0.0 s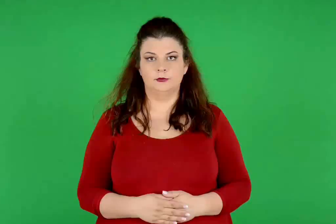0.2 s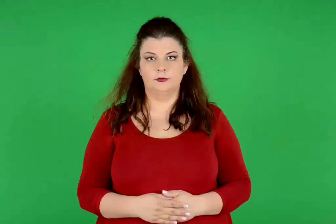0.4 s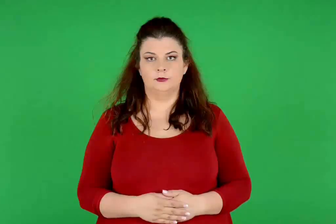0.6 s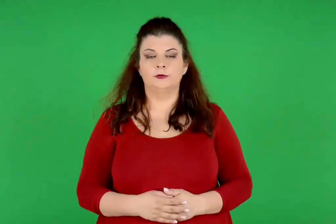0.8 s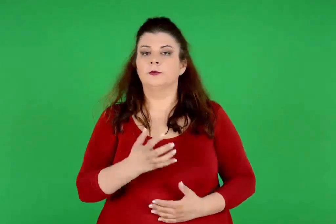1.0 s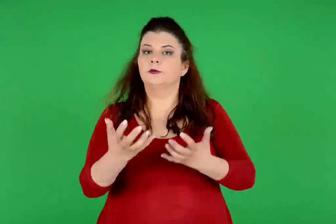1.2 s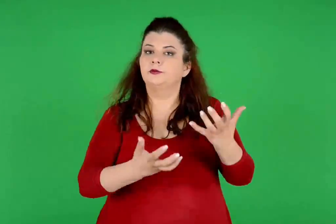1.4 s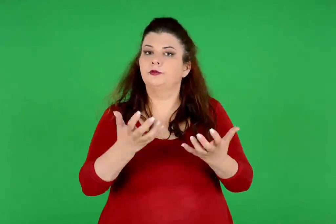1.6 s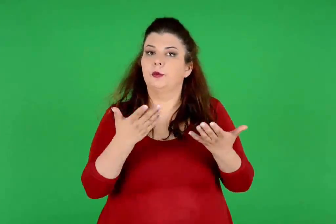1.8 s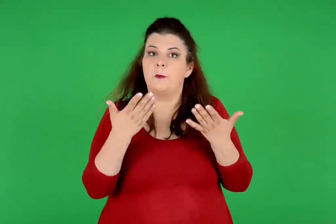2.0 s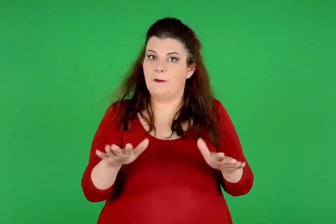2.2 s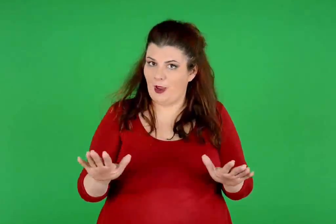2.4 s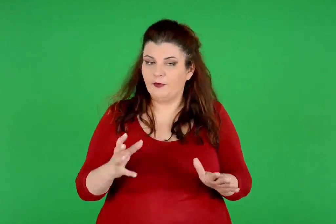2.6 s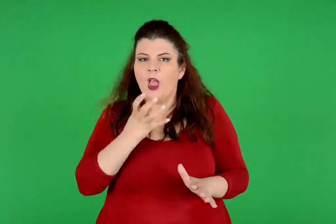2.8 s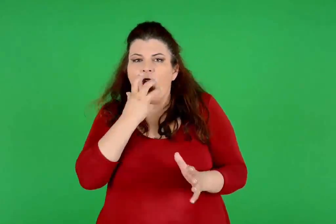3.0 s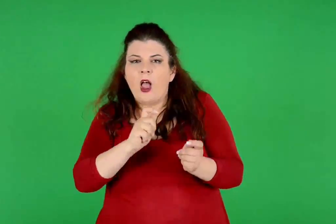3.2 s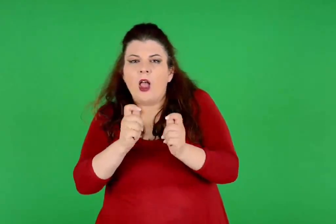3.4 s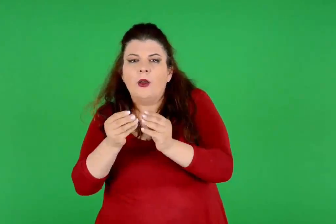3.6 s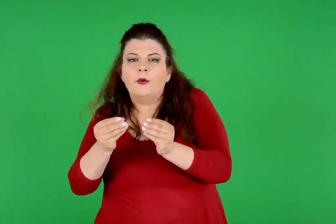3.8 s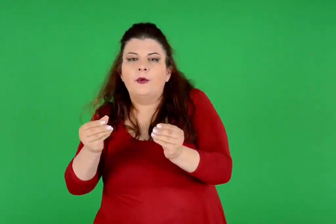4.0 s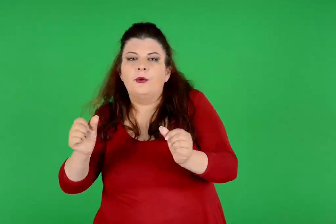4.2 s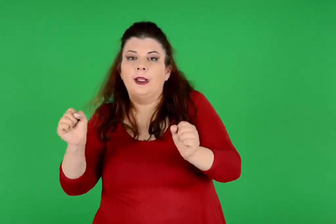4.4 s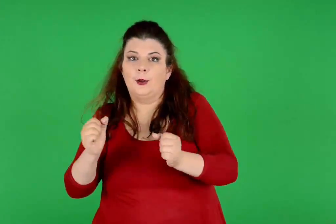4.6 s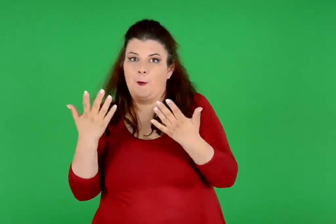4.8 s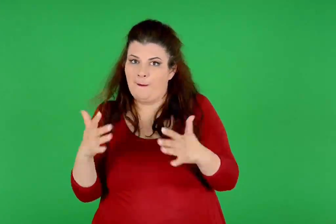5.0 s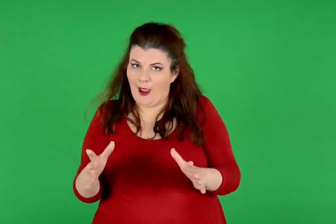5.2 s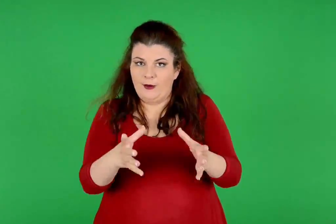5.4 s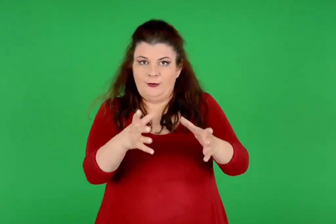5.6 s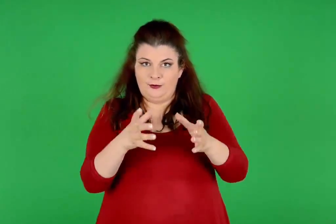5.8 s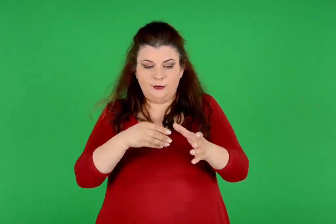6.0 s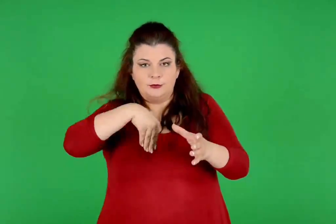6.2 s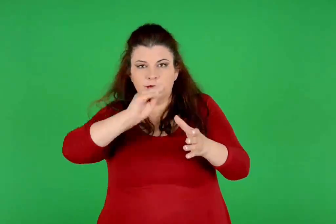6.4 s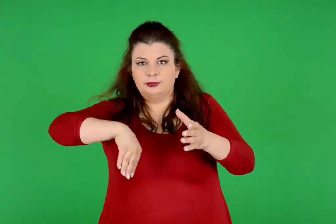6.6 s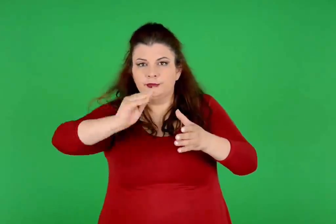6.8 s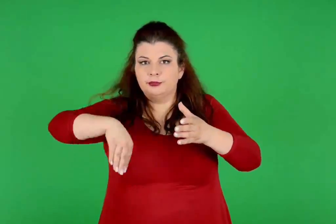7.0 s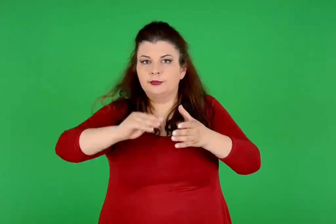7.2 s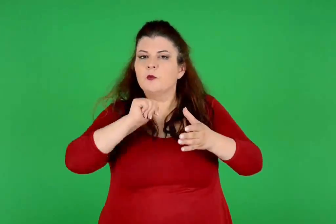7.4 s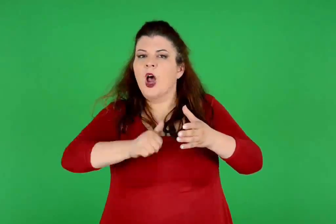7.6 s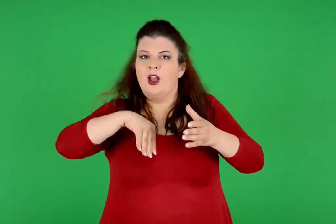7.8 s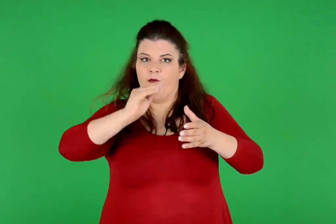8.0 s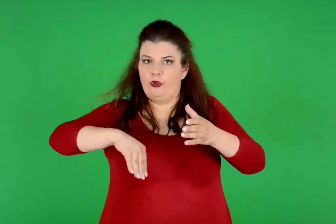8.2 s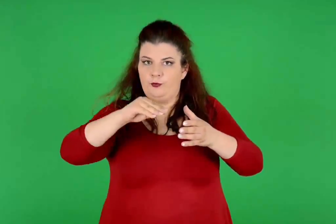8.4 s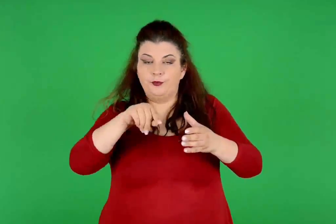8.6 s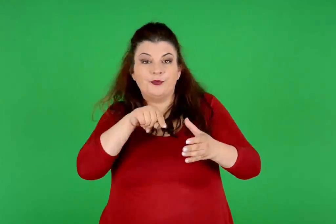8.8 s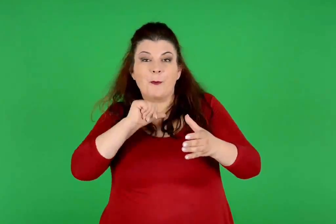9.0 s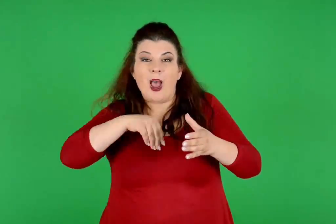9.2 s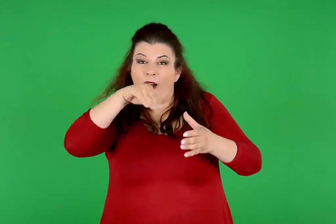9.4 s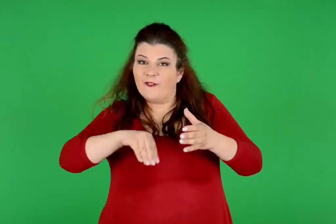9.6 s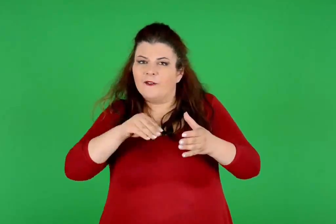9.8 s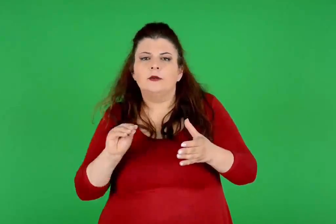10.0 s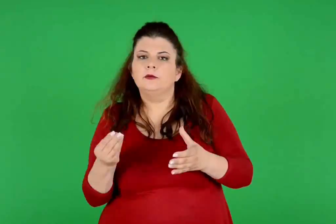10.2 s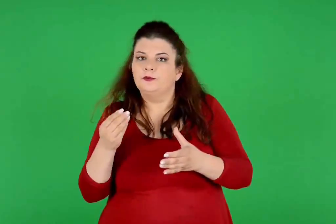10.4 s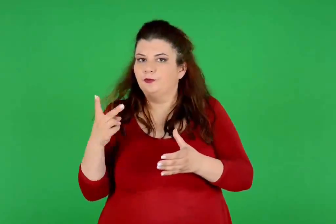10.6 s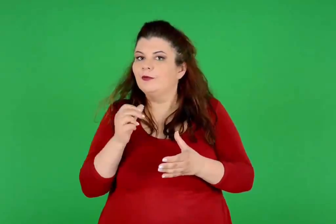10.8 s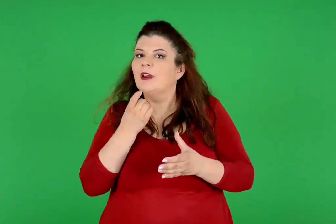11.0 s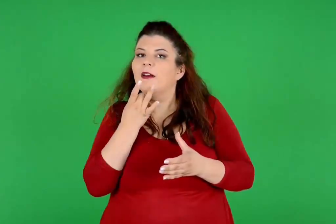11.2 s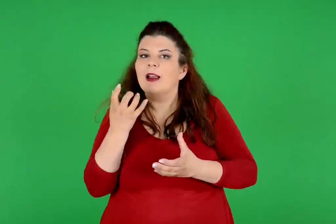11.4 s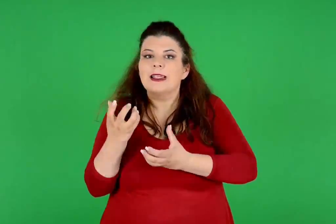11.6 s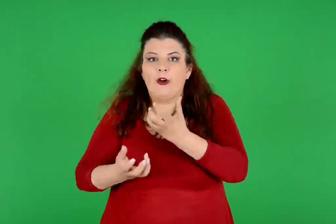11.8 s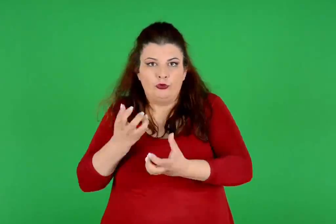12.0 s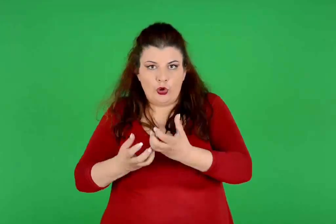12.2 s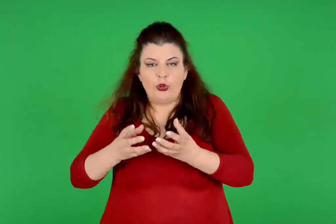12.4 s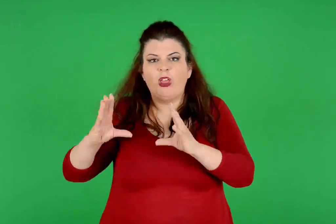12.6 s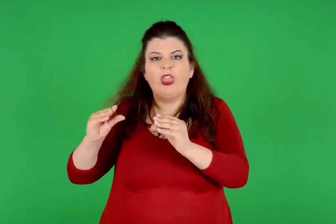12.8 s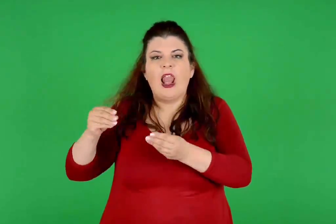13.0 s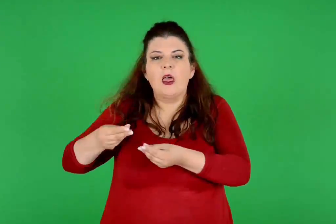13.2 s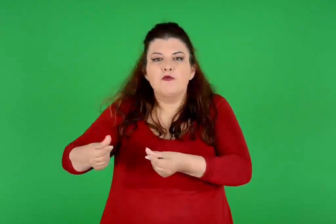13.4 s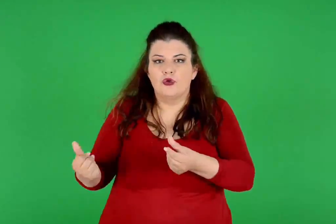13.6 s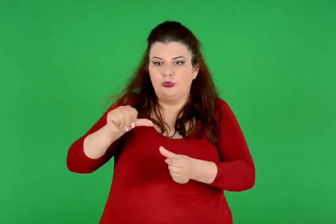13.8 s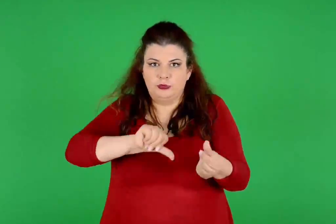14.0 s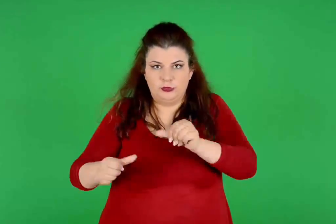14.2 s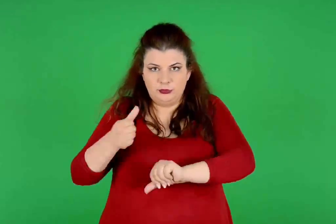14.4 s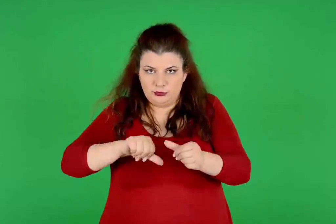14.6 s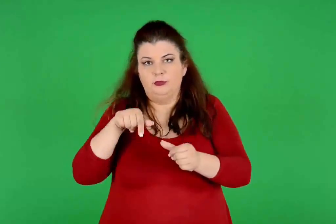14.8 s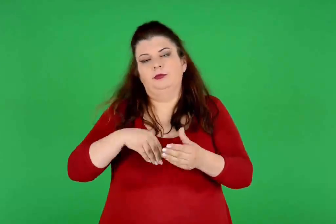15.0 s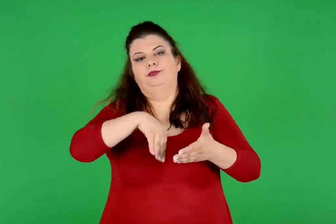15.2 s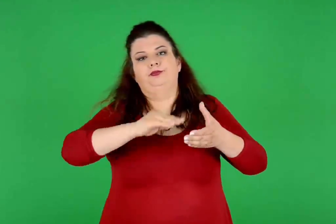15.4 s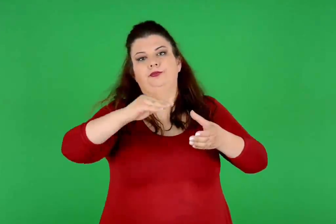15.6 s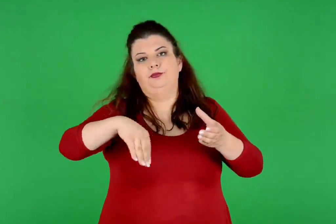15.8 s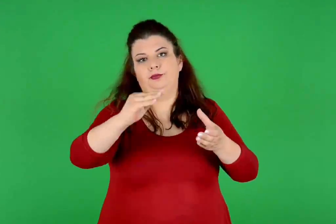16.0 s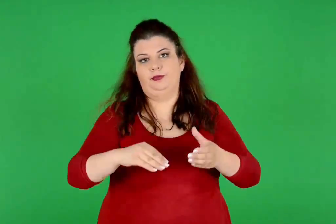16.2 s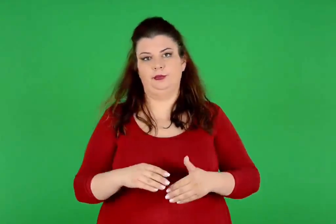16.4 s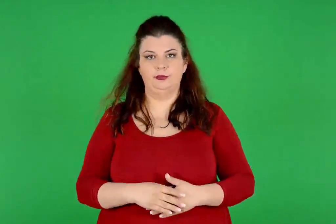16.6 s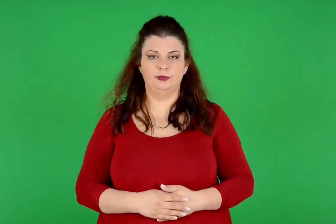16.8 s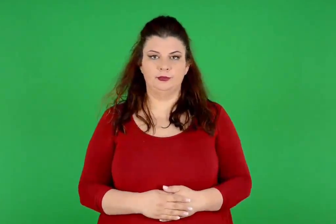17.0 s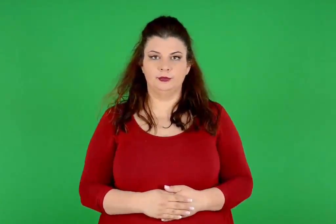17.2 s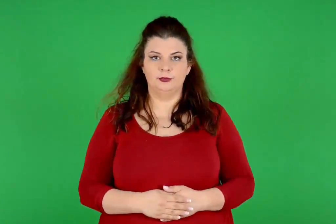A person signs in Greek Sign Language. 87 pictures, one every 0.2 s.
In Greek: αφού ψηθούν και κρυώσουν , τα ζωγραφίζει με μαύρη μπογιά , που τη φτιάχνει ανακατεύοντας τριμμένο κάρβουνο και λίπος
